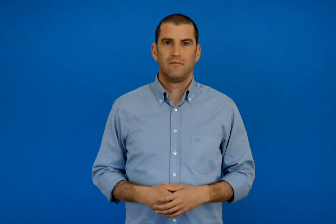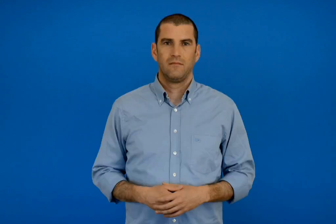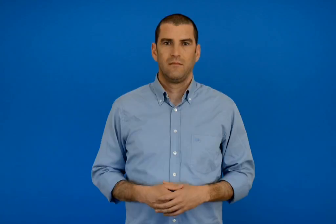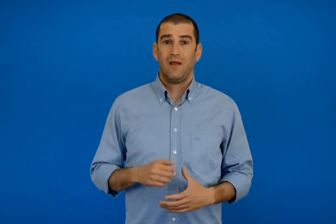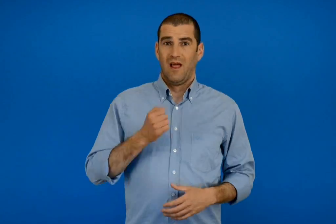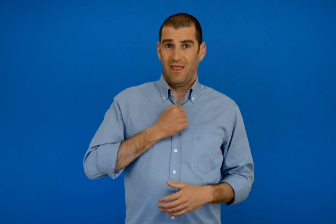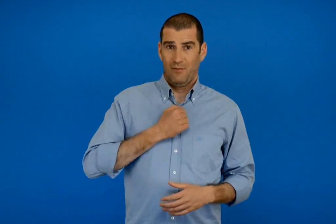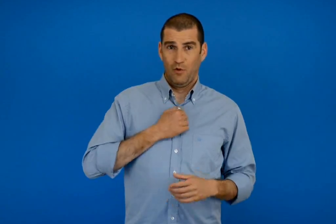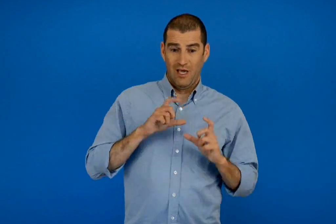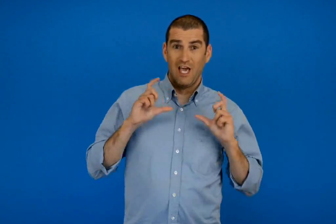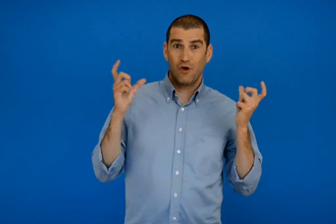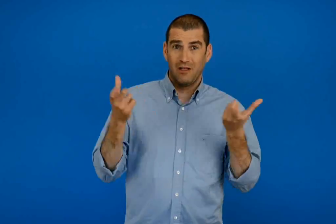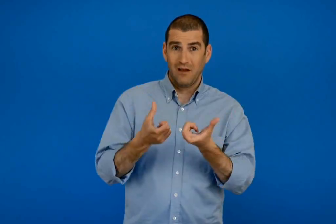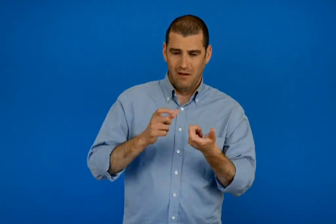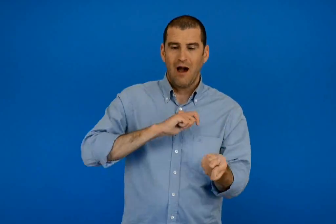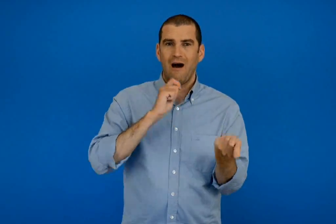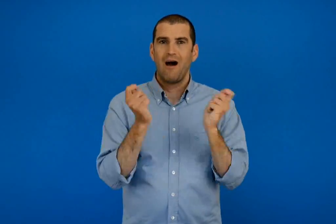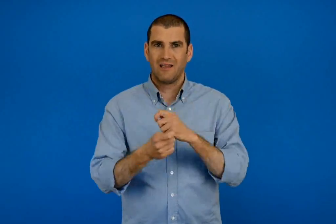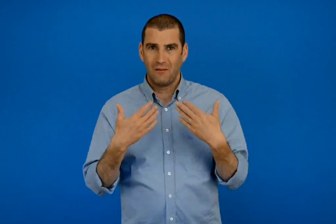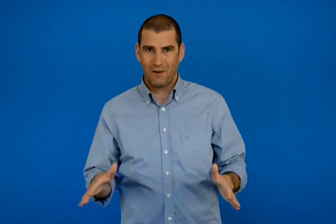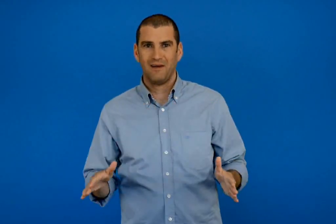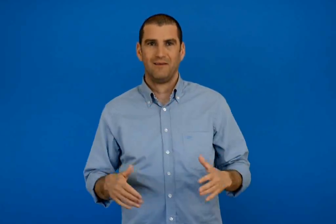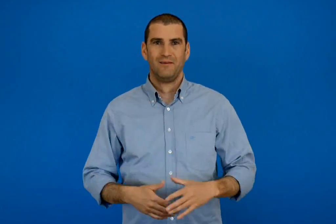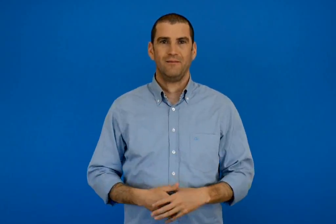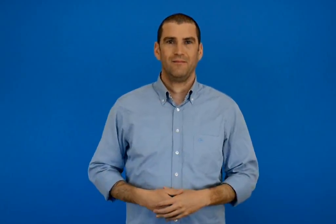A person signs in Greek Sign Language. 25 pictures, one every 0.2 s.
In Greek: η δική μου οικογένεια άλλαξε
